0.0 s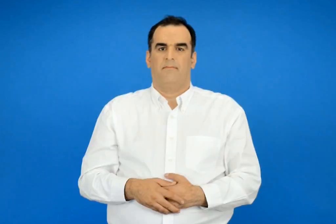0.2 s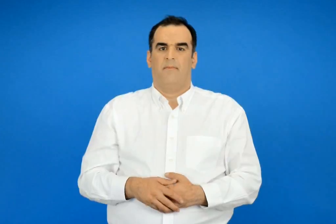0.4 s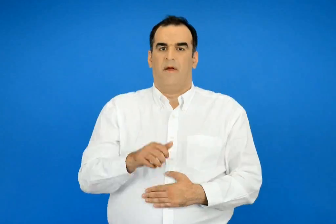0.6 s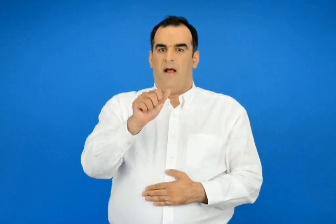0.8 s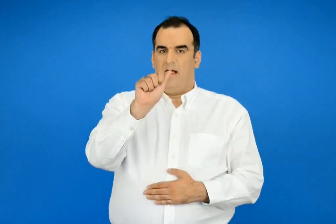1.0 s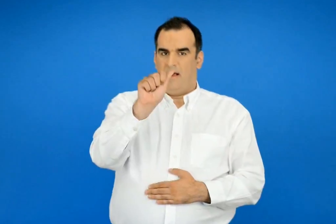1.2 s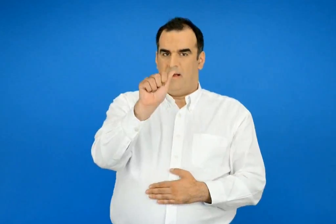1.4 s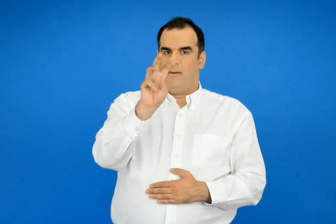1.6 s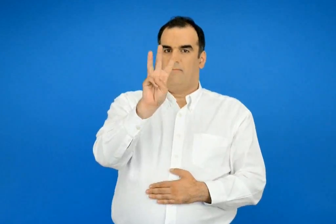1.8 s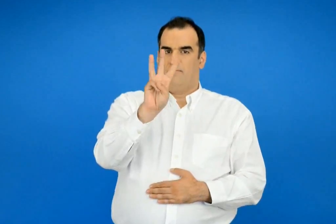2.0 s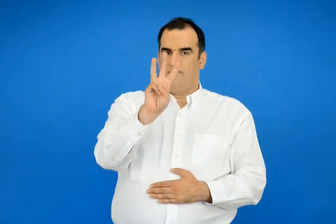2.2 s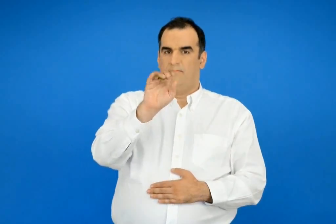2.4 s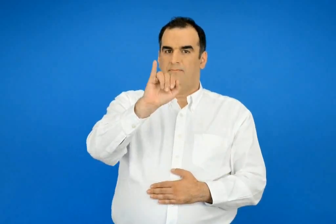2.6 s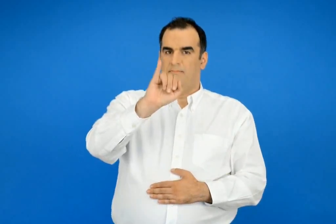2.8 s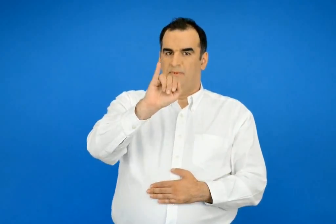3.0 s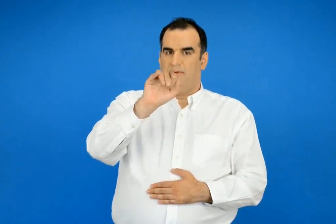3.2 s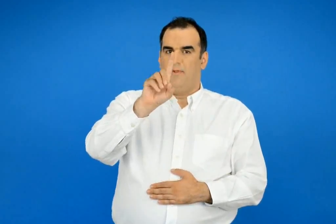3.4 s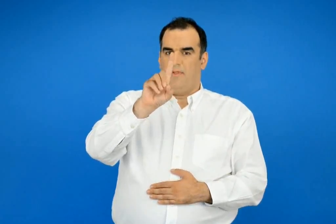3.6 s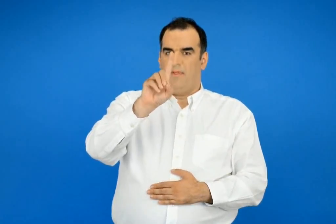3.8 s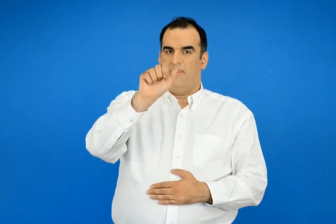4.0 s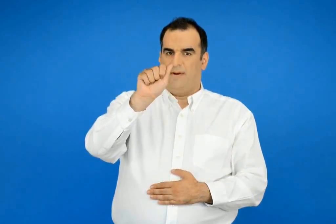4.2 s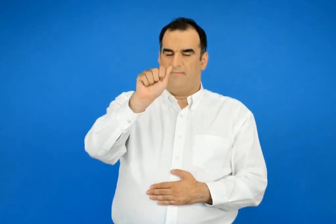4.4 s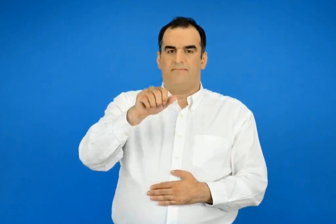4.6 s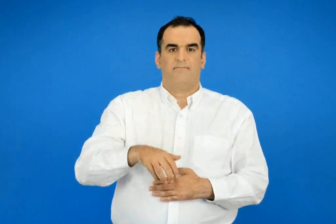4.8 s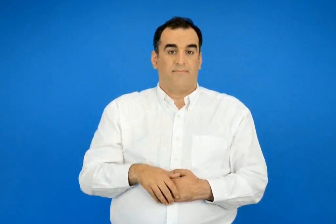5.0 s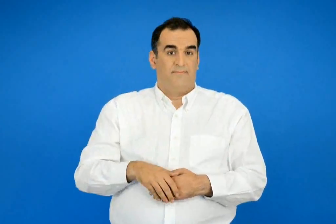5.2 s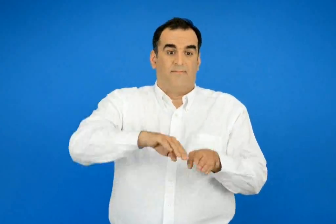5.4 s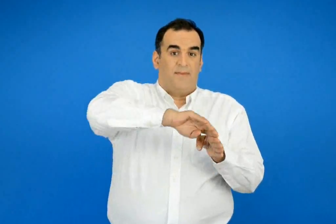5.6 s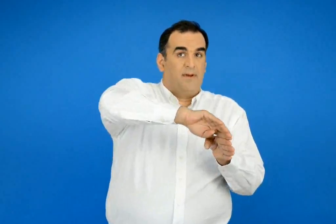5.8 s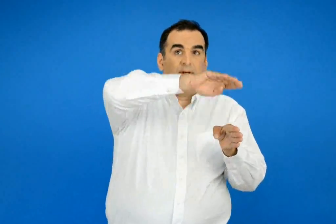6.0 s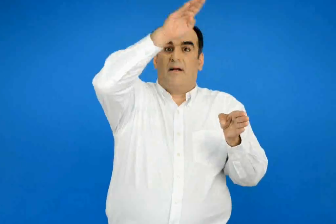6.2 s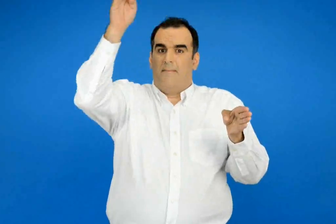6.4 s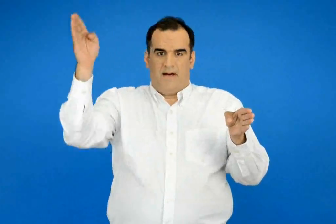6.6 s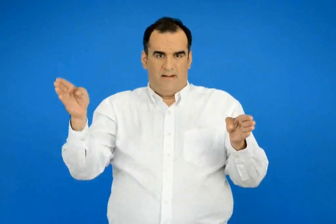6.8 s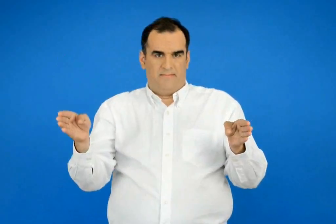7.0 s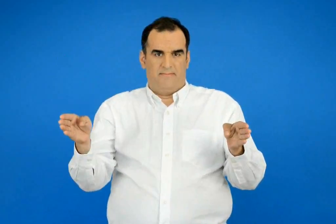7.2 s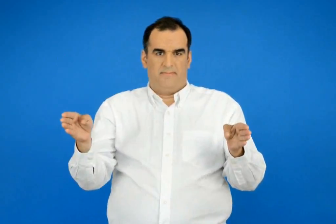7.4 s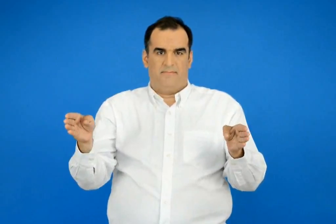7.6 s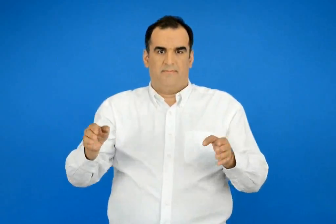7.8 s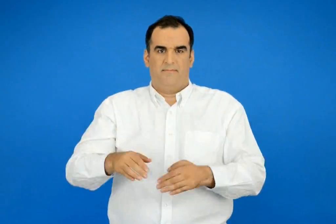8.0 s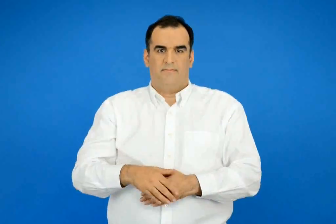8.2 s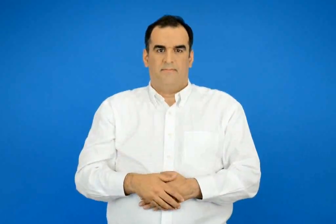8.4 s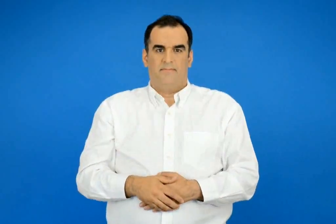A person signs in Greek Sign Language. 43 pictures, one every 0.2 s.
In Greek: αψίδα η κάμαρα
